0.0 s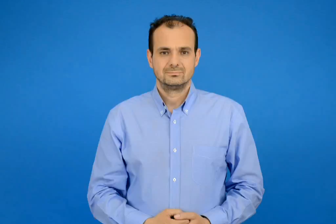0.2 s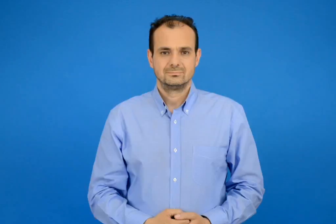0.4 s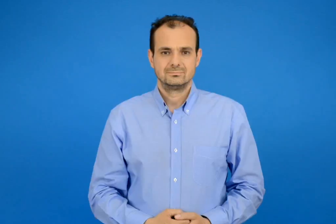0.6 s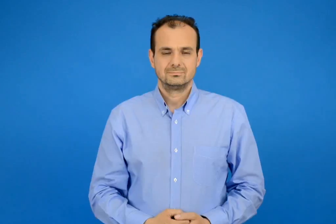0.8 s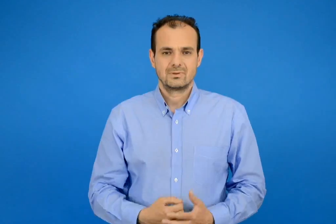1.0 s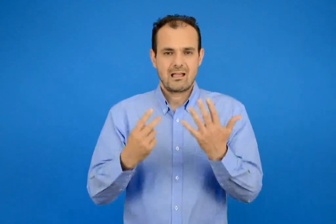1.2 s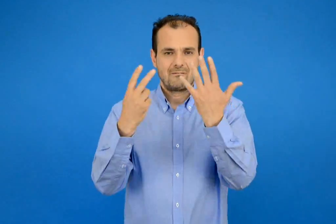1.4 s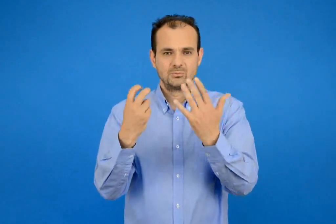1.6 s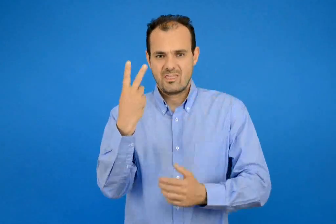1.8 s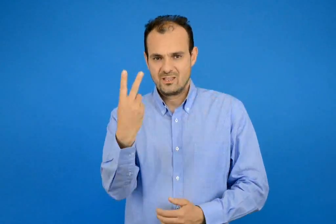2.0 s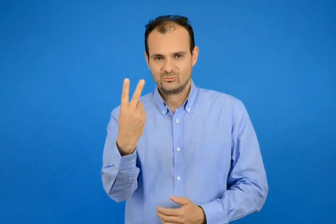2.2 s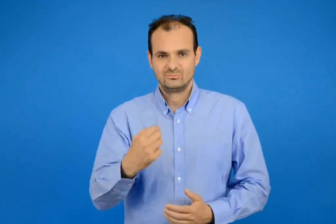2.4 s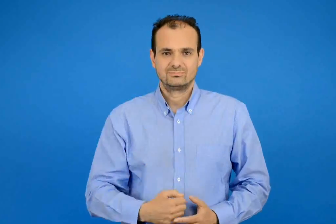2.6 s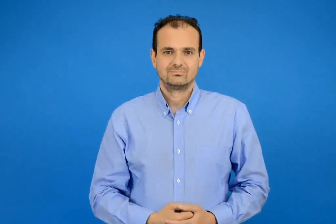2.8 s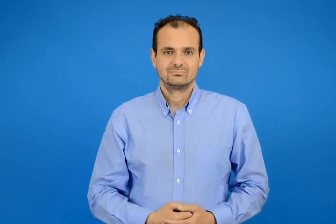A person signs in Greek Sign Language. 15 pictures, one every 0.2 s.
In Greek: εβδομήντα δύο
